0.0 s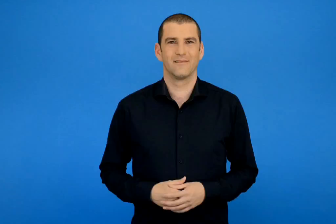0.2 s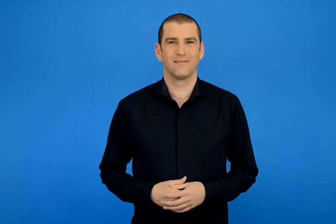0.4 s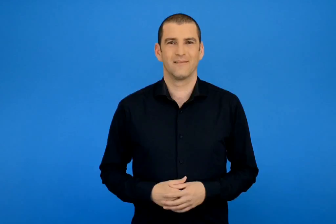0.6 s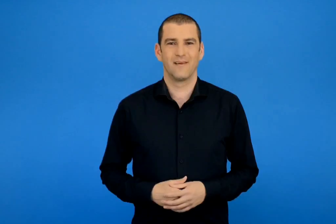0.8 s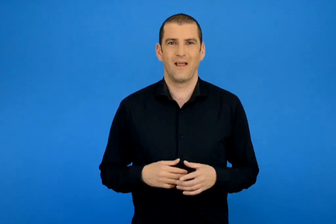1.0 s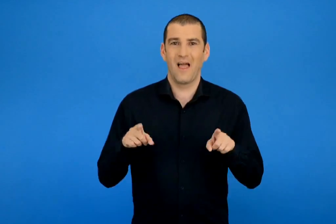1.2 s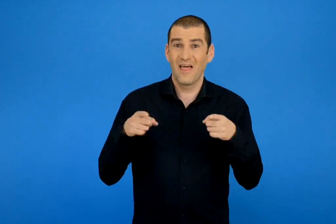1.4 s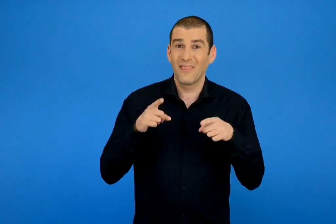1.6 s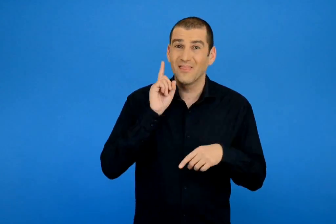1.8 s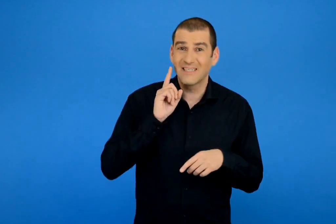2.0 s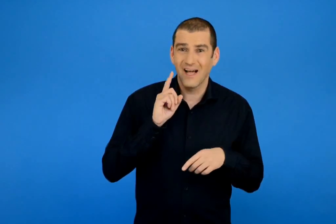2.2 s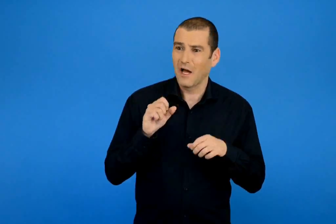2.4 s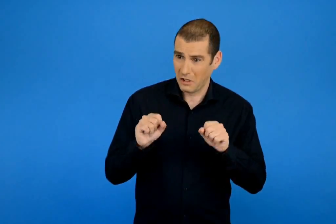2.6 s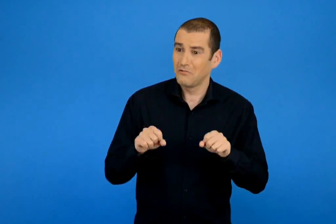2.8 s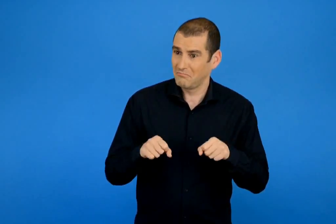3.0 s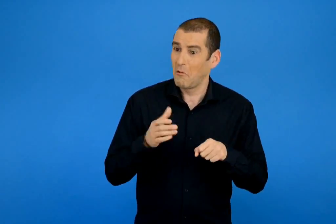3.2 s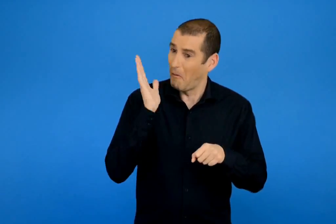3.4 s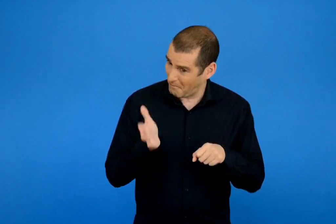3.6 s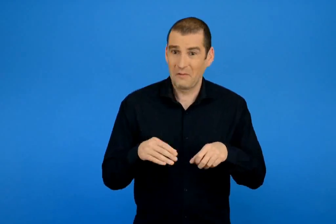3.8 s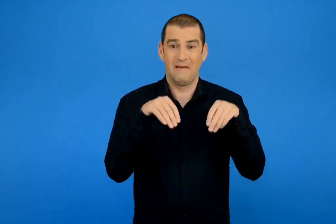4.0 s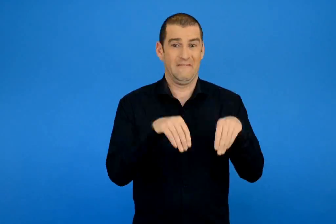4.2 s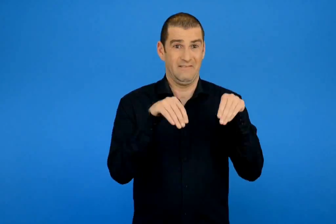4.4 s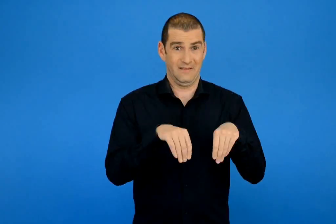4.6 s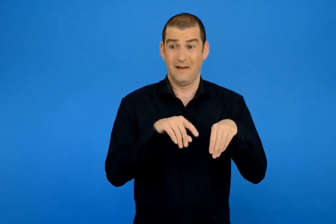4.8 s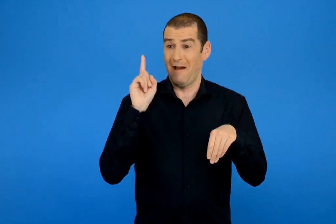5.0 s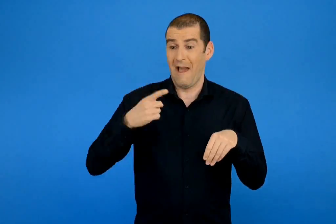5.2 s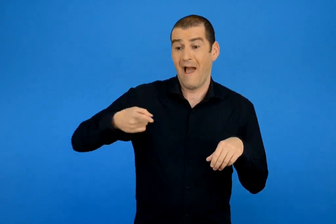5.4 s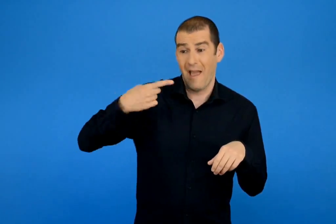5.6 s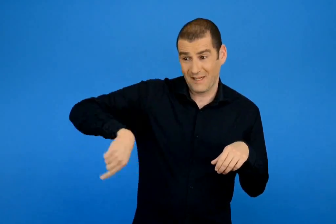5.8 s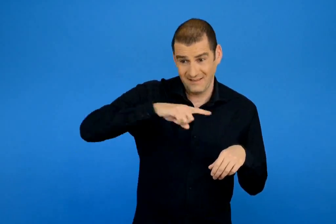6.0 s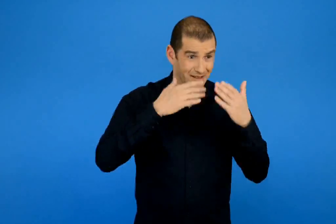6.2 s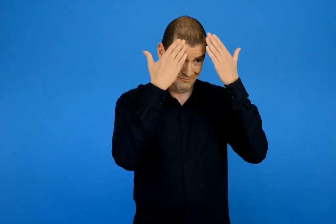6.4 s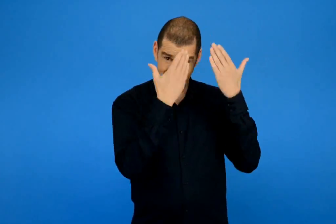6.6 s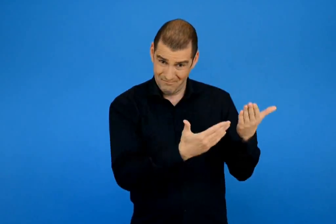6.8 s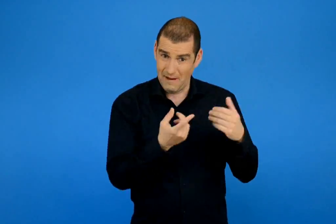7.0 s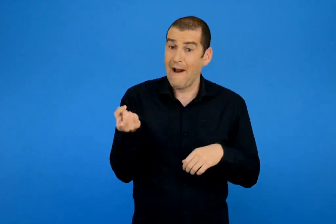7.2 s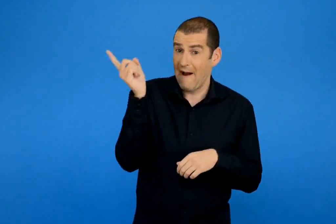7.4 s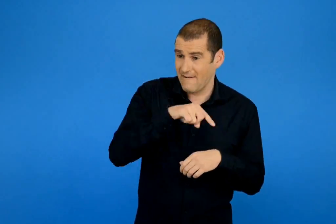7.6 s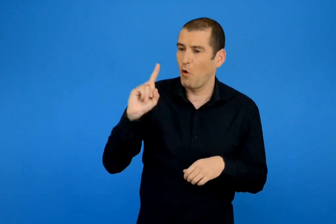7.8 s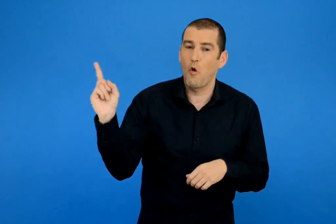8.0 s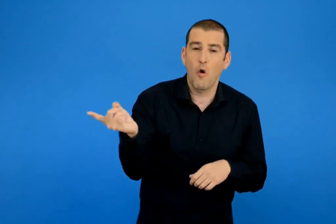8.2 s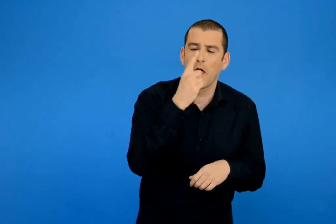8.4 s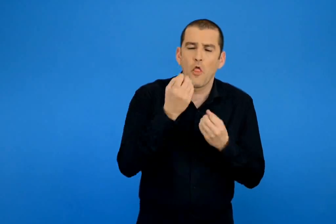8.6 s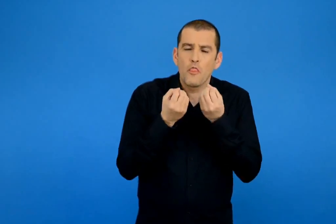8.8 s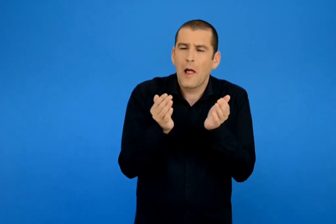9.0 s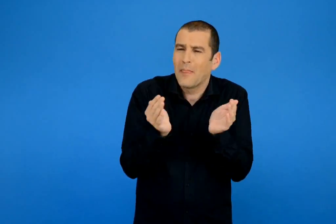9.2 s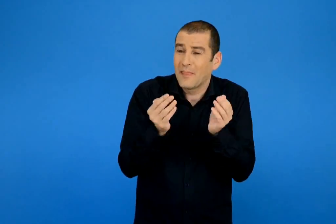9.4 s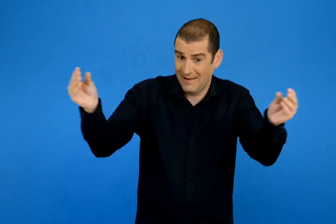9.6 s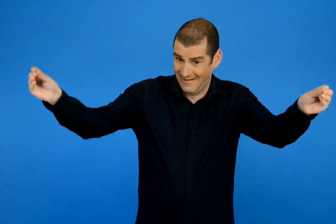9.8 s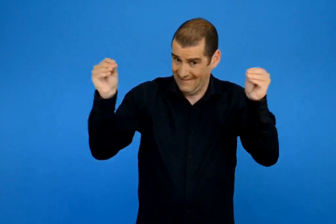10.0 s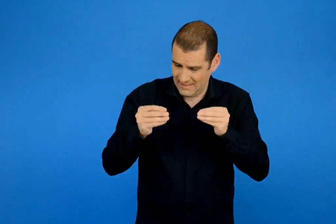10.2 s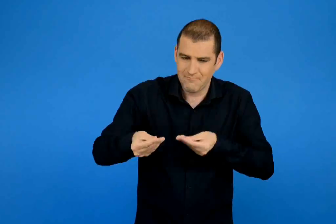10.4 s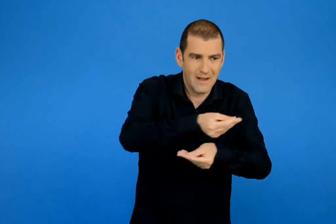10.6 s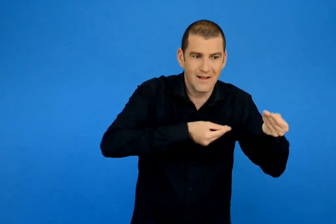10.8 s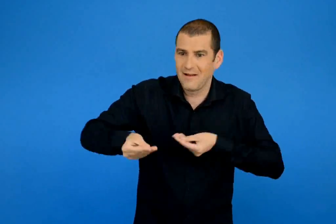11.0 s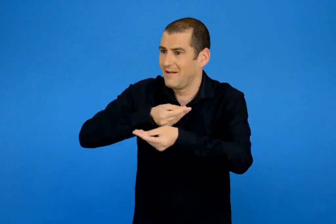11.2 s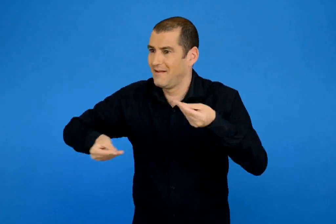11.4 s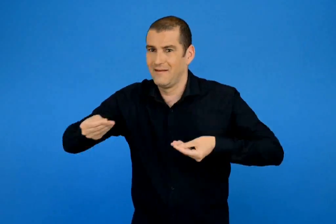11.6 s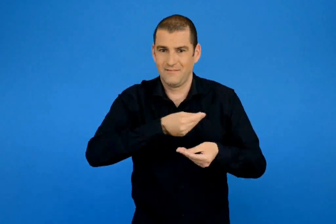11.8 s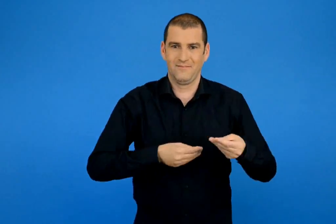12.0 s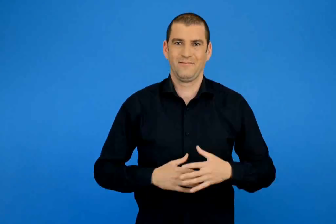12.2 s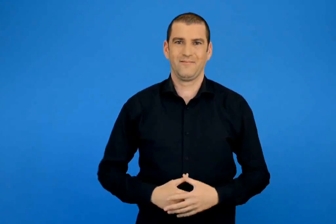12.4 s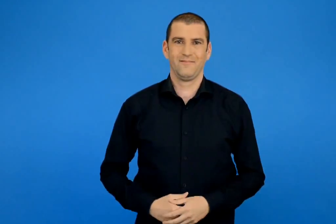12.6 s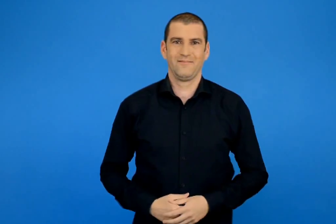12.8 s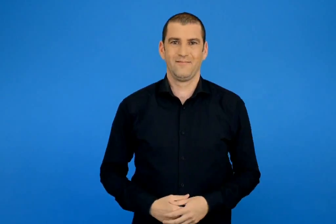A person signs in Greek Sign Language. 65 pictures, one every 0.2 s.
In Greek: να τον πούμε έτσι συμφώνησε η δασκάλα του για να τον τιμήσουμε αύριο θα φέρετε όλοι σας ένα δωράκι για να ανταλλάξουμε μεταξύ μας δώρα
